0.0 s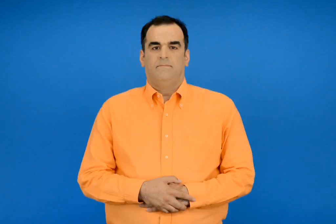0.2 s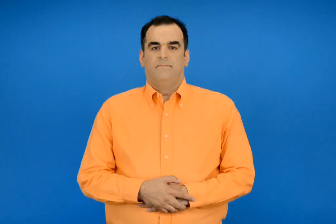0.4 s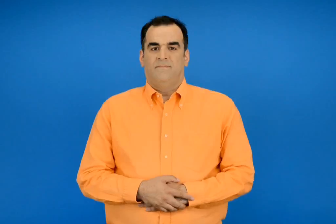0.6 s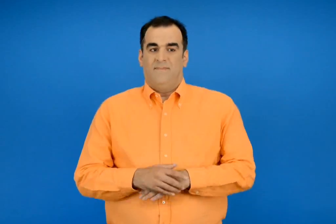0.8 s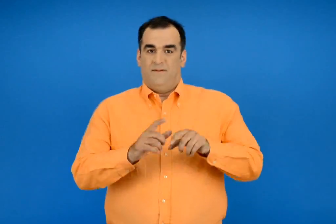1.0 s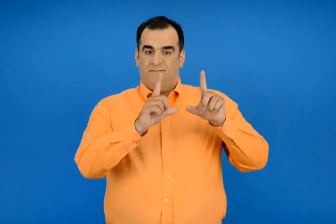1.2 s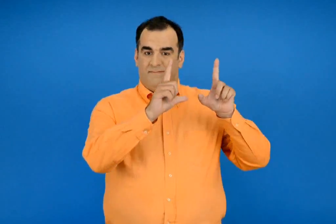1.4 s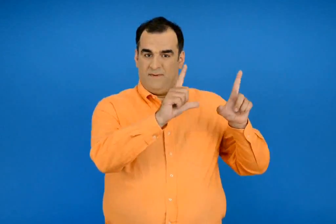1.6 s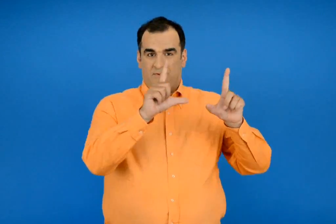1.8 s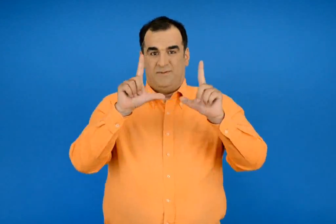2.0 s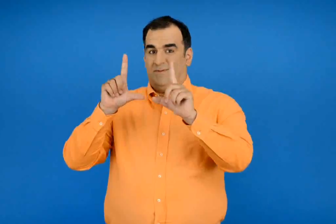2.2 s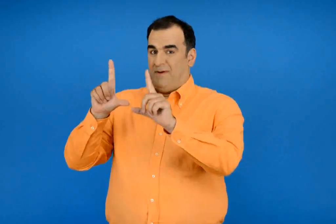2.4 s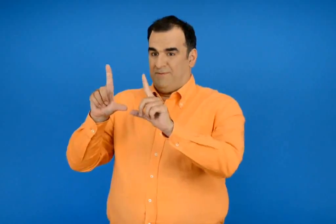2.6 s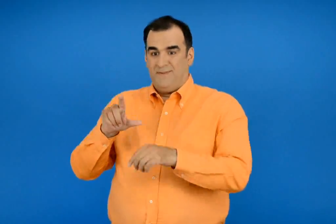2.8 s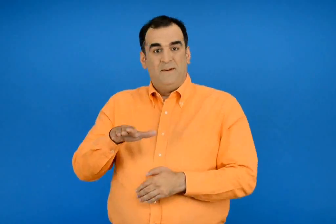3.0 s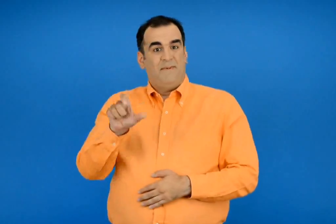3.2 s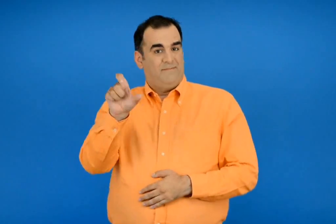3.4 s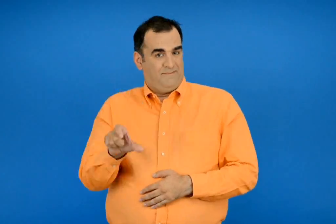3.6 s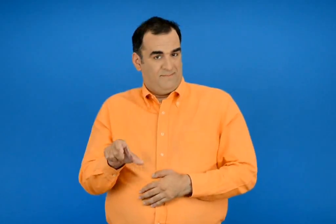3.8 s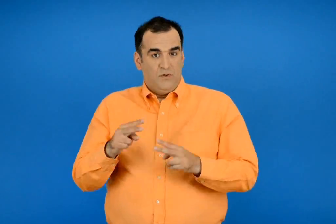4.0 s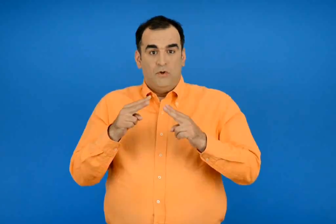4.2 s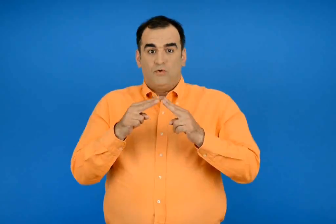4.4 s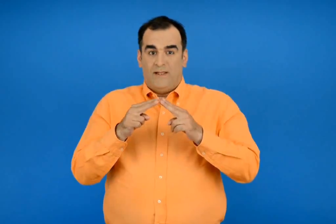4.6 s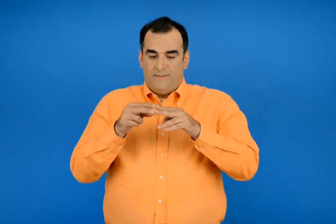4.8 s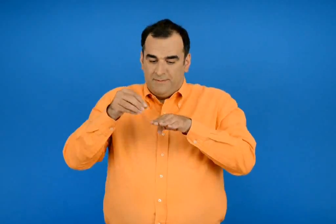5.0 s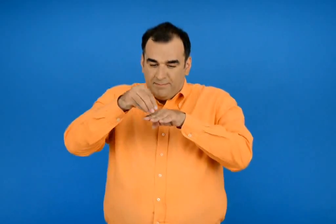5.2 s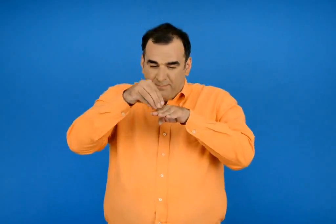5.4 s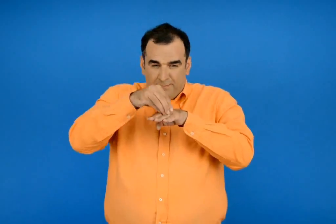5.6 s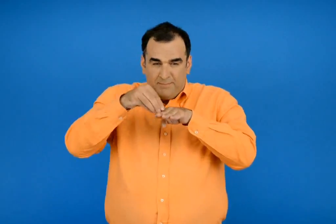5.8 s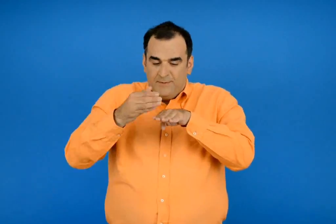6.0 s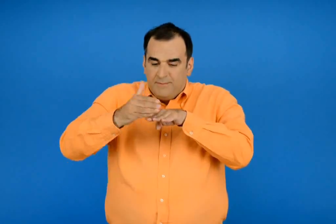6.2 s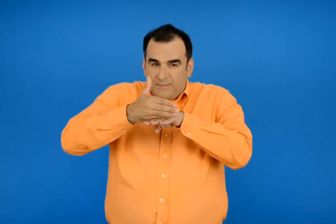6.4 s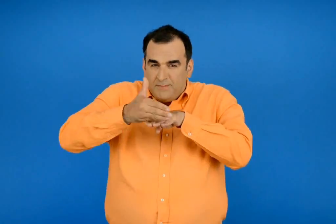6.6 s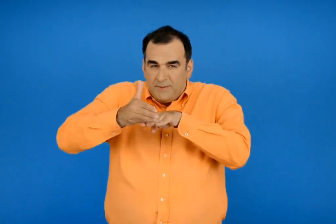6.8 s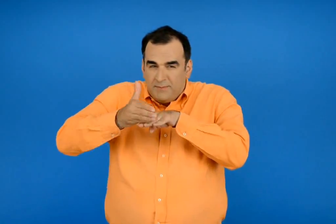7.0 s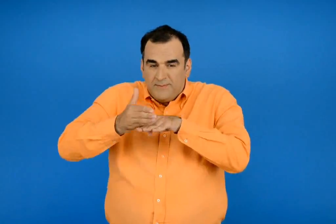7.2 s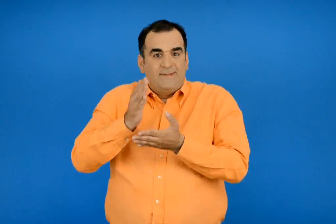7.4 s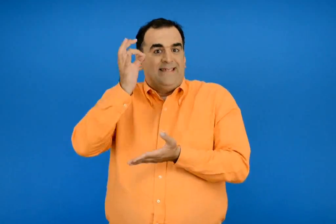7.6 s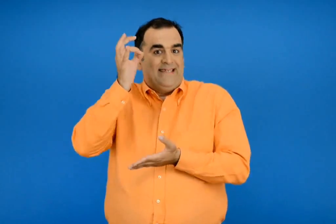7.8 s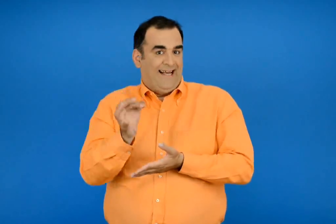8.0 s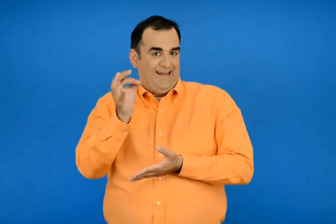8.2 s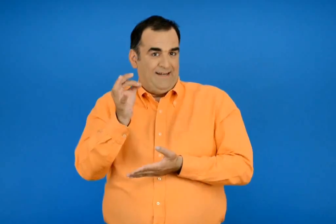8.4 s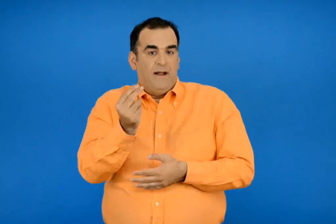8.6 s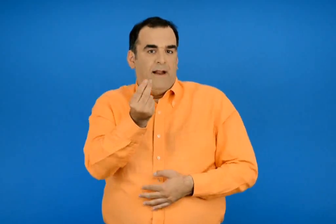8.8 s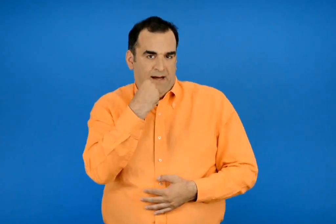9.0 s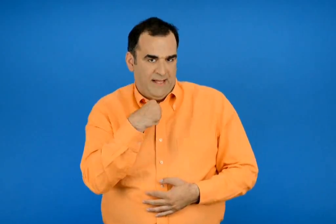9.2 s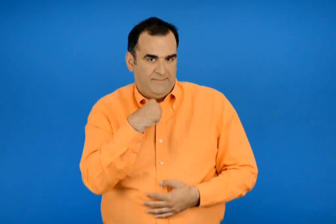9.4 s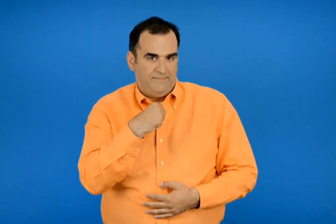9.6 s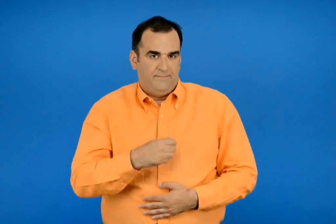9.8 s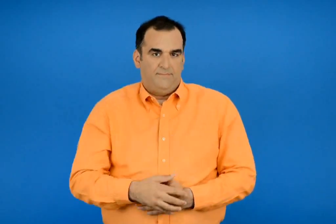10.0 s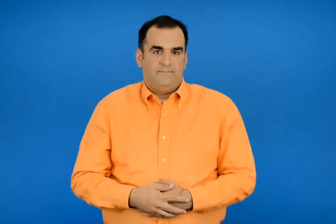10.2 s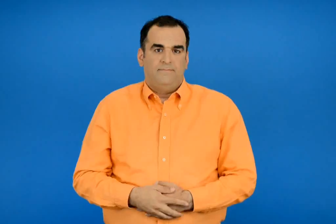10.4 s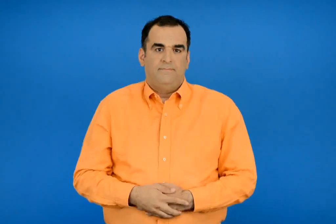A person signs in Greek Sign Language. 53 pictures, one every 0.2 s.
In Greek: υπολογίζω με ακρίβεια ποσά μικρά κομματάκια σοκολάτας θα φάει το ένα παιδί σε κάθε περίπτωση
